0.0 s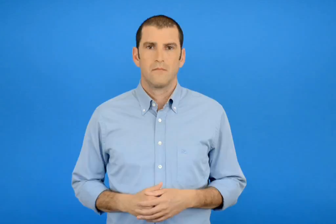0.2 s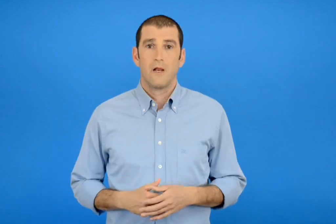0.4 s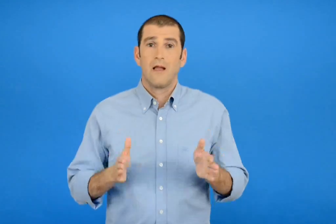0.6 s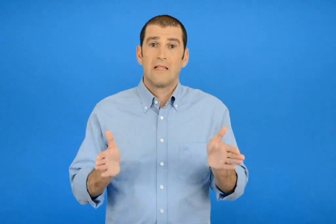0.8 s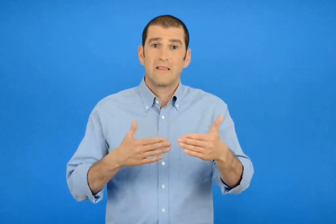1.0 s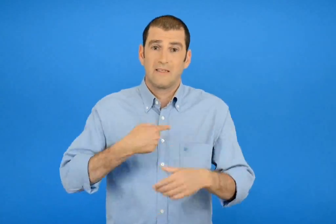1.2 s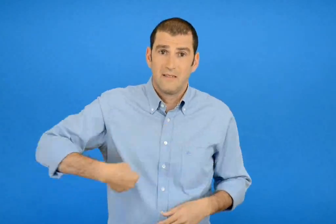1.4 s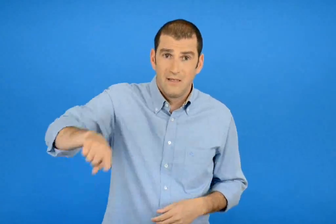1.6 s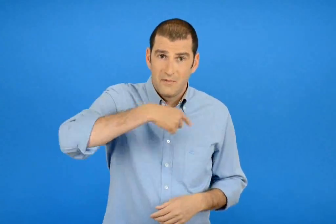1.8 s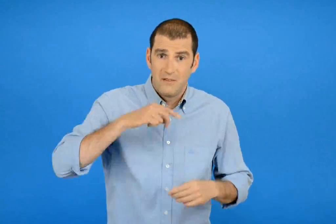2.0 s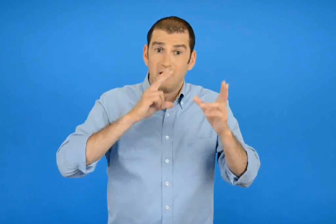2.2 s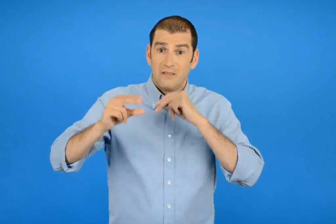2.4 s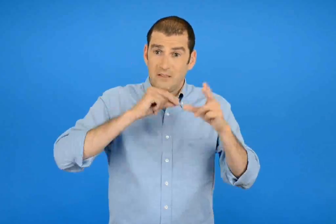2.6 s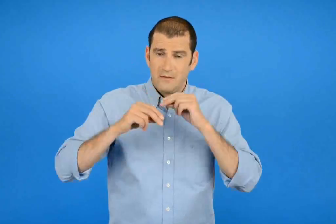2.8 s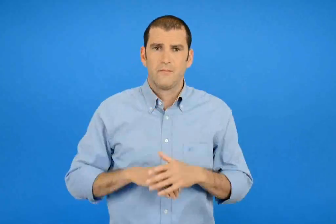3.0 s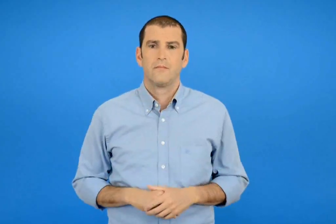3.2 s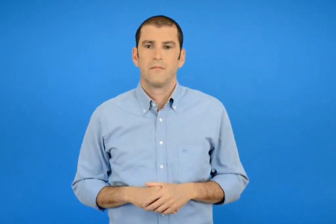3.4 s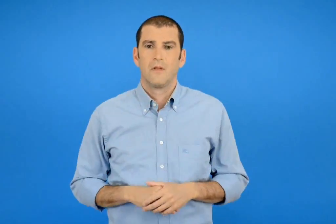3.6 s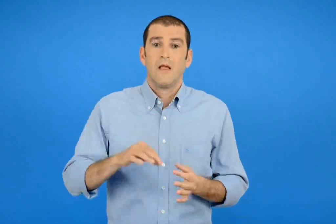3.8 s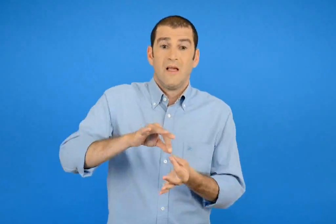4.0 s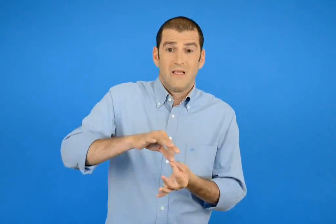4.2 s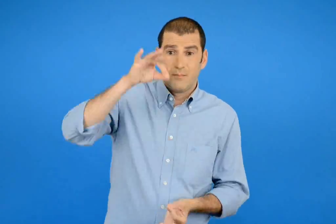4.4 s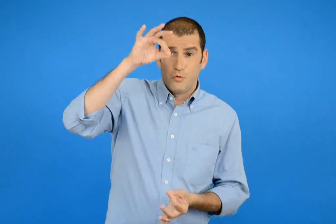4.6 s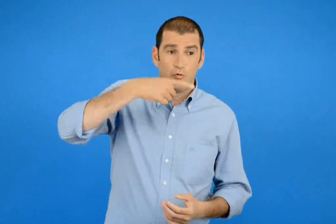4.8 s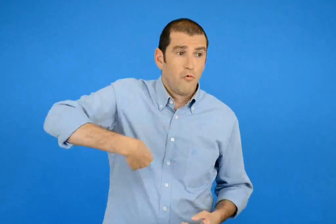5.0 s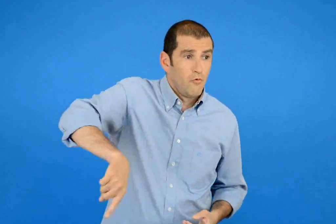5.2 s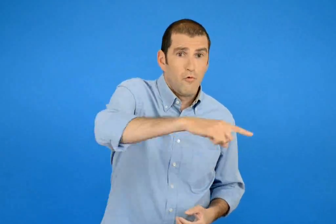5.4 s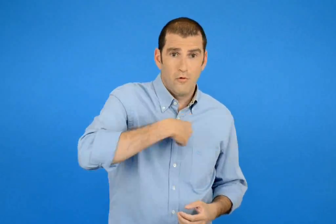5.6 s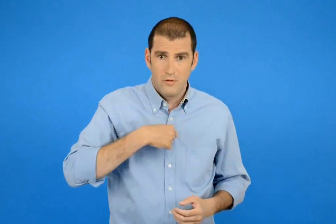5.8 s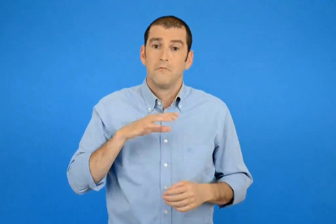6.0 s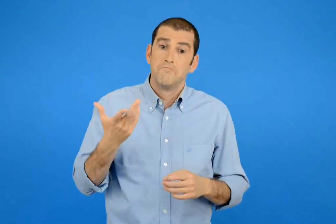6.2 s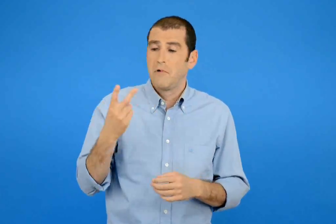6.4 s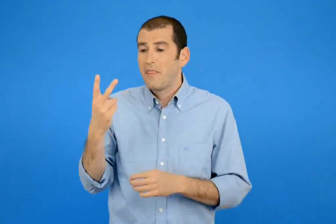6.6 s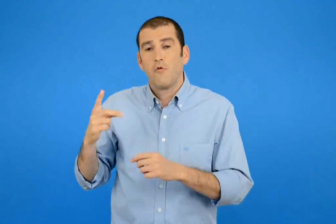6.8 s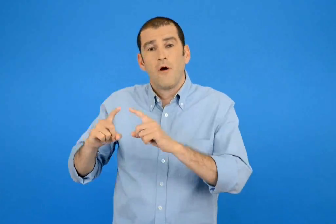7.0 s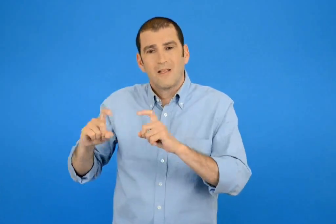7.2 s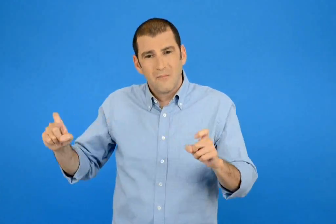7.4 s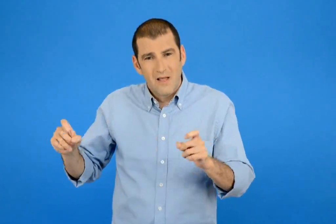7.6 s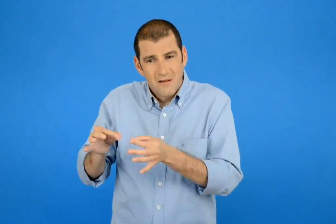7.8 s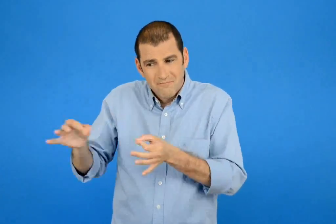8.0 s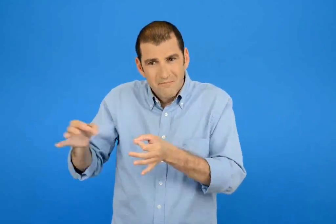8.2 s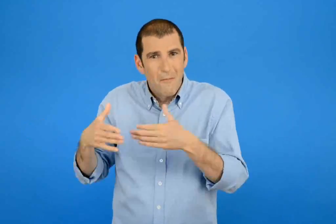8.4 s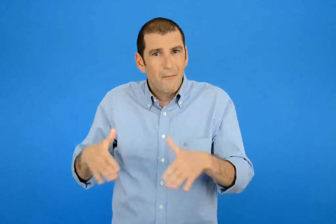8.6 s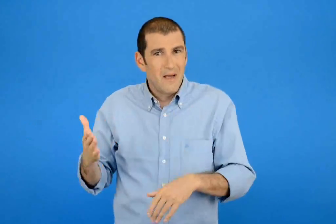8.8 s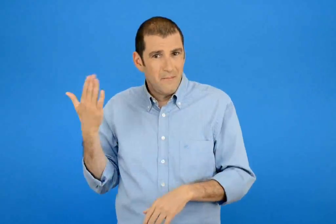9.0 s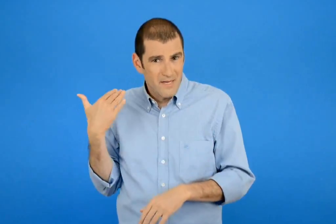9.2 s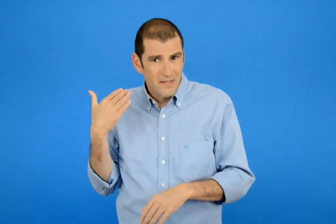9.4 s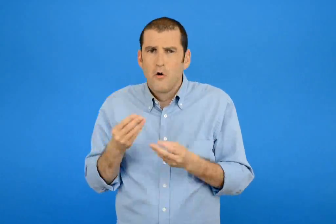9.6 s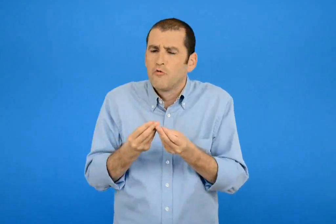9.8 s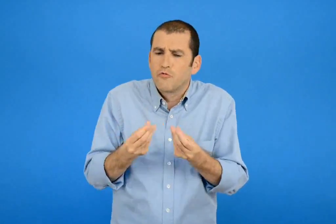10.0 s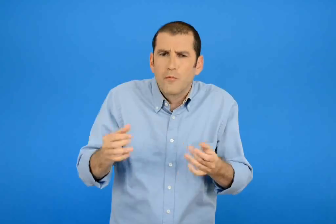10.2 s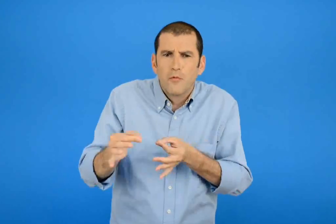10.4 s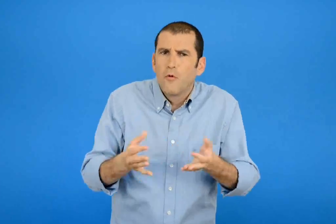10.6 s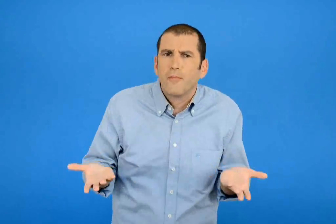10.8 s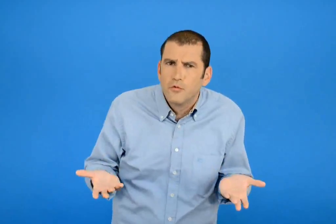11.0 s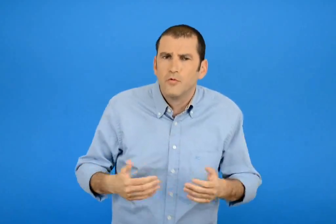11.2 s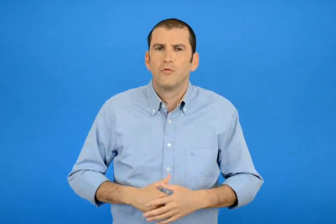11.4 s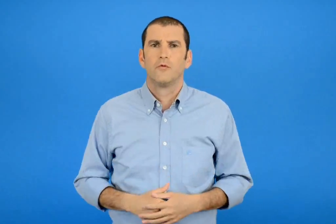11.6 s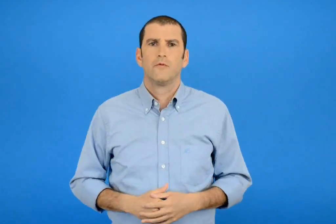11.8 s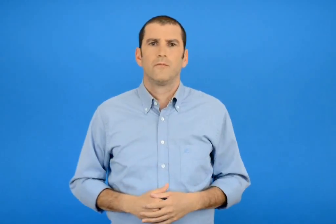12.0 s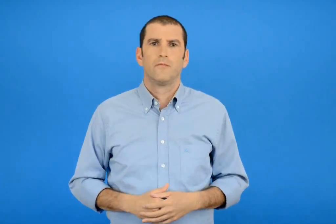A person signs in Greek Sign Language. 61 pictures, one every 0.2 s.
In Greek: συζητάμε στην τάξη με ποιούς τρόπους θα μπορούσαμε να μετρήσουμε το ύψος μας η το μήκος των δύο αντικειμένων που μετρήσαμε στην τάξη
